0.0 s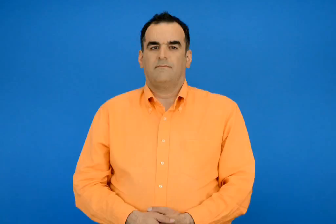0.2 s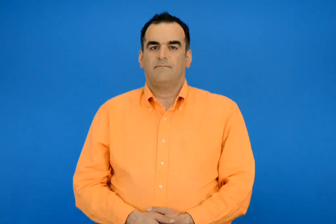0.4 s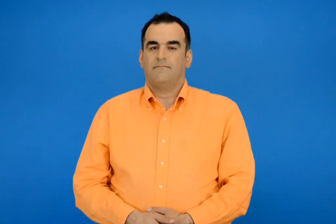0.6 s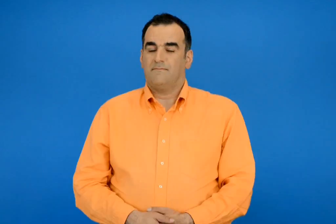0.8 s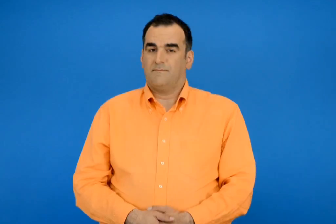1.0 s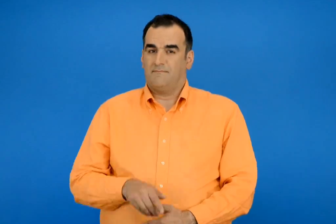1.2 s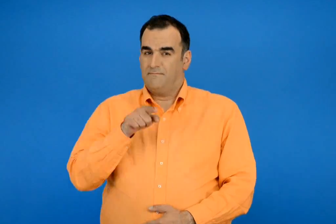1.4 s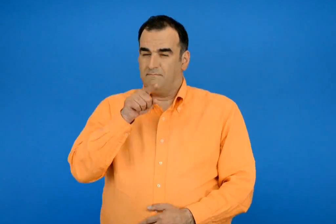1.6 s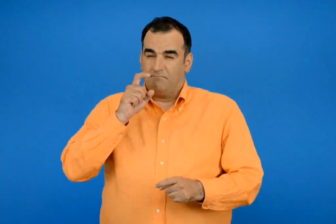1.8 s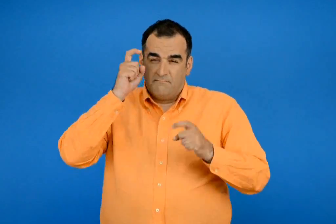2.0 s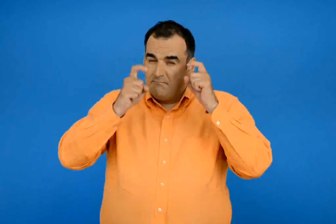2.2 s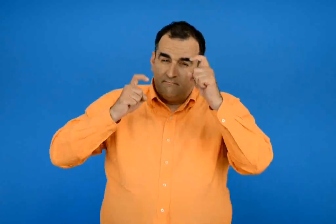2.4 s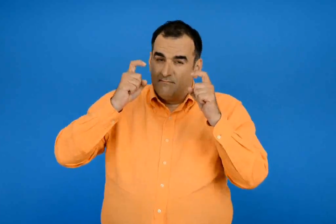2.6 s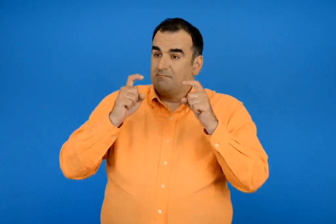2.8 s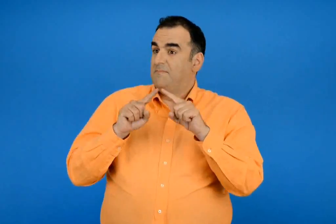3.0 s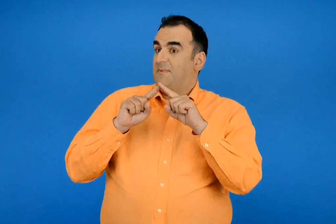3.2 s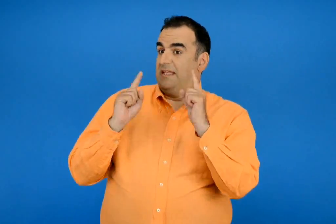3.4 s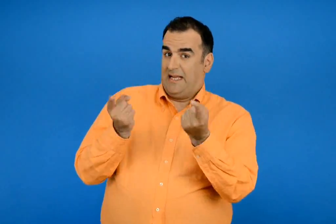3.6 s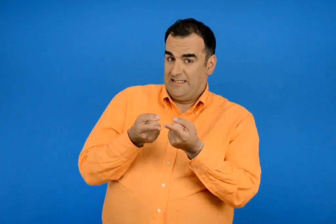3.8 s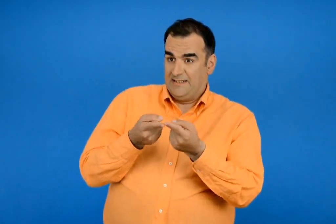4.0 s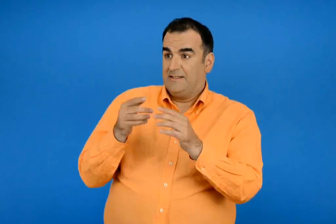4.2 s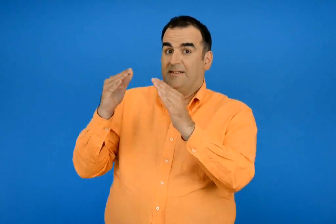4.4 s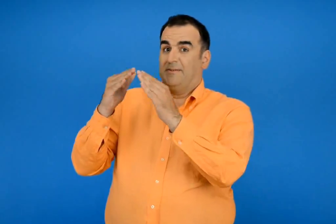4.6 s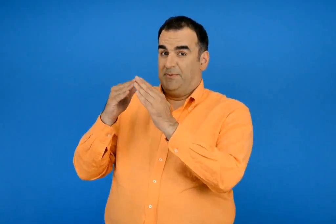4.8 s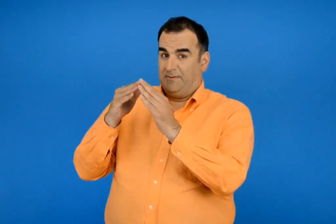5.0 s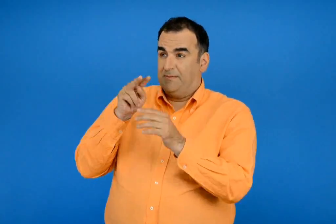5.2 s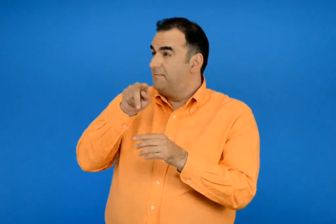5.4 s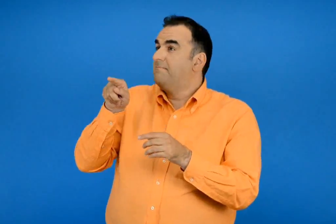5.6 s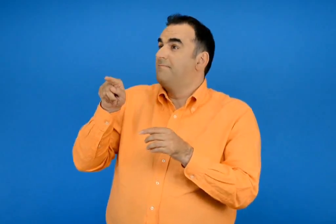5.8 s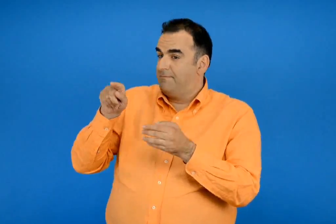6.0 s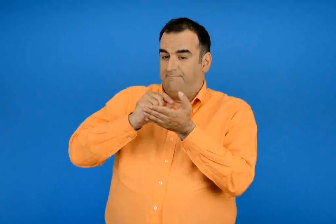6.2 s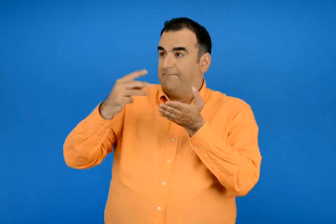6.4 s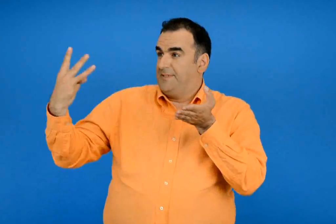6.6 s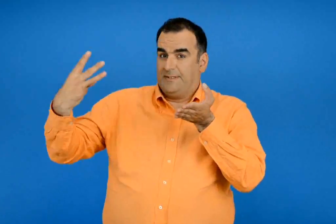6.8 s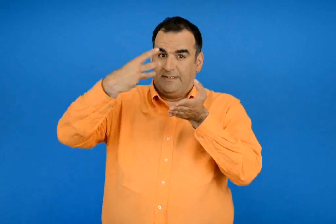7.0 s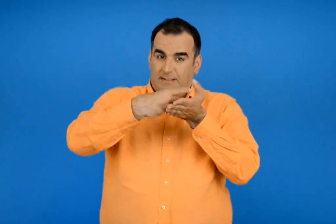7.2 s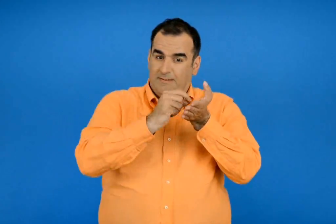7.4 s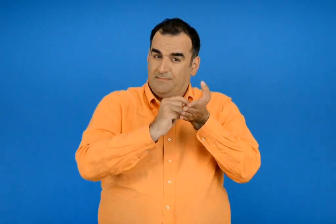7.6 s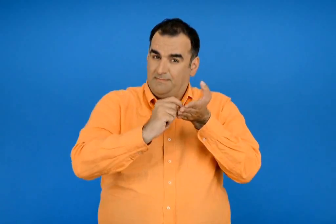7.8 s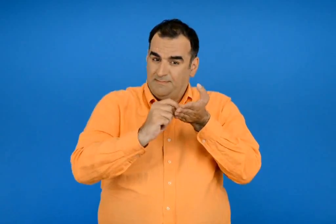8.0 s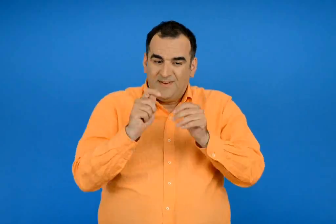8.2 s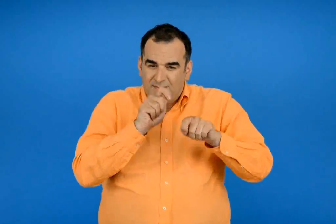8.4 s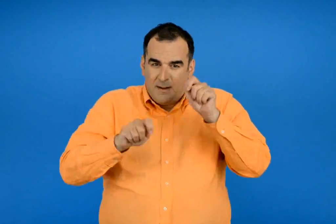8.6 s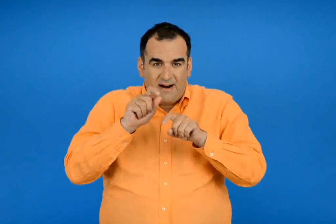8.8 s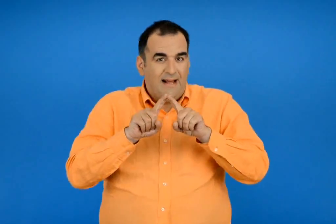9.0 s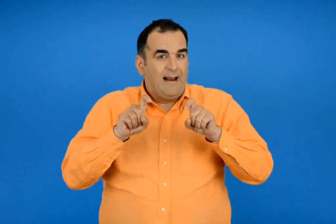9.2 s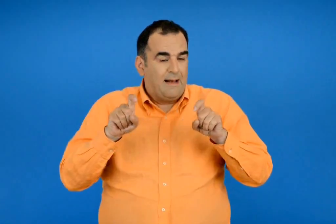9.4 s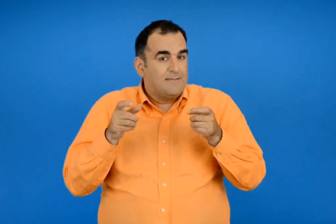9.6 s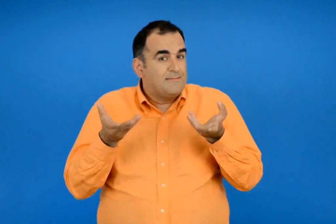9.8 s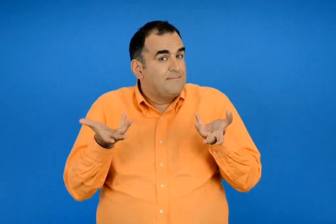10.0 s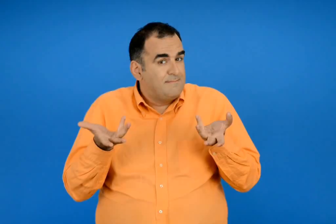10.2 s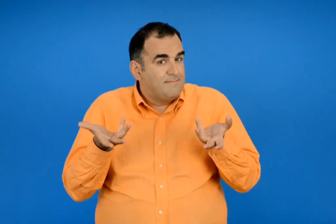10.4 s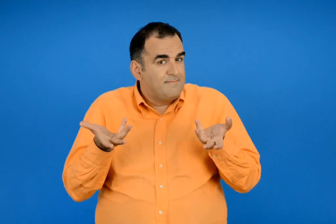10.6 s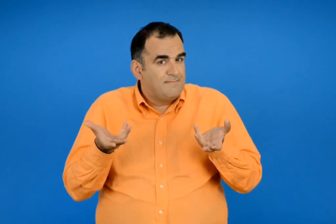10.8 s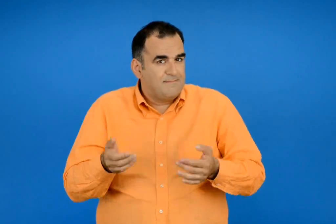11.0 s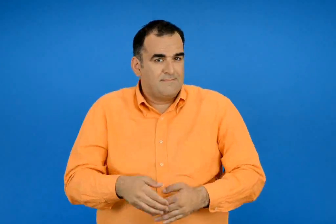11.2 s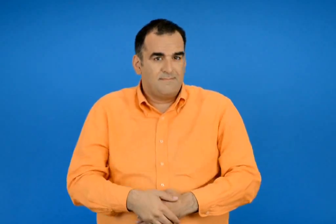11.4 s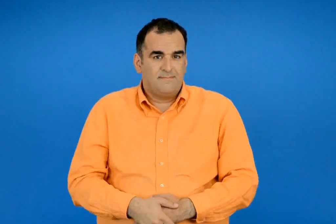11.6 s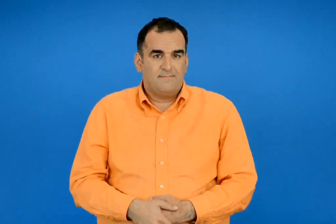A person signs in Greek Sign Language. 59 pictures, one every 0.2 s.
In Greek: σκέψου και γράψε από την τάξη και το σπίτι σου τρία πράγματα φτιαγμένα από τα παρακάτω υλικά
